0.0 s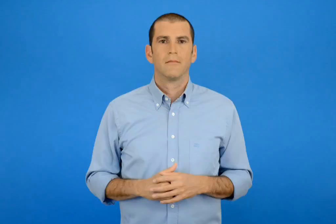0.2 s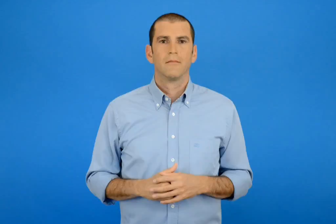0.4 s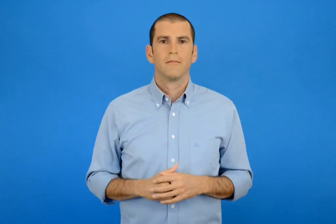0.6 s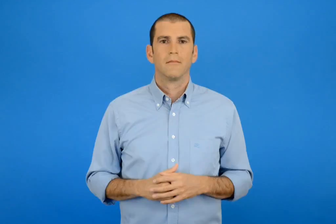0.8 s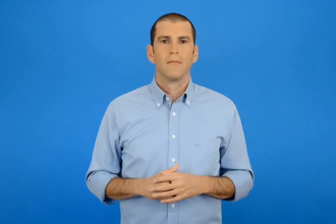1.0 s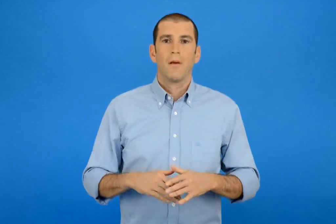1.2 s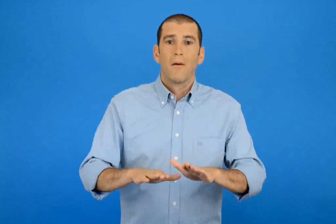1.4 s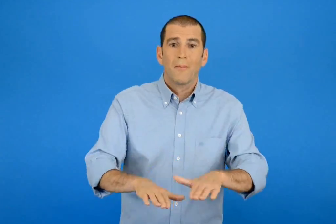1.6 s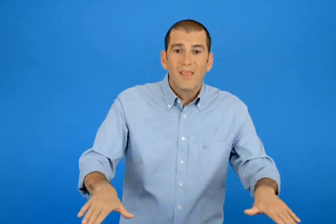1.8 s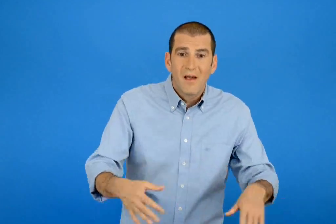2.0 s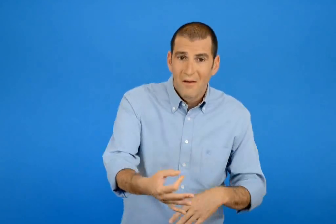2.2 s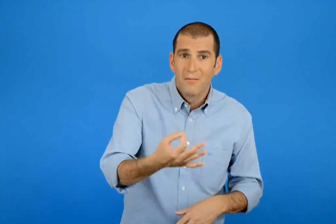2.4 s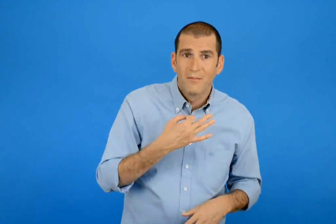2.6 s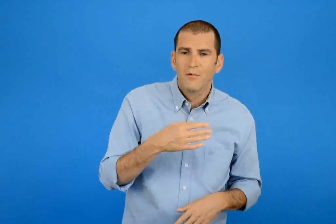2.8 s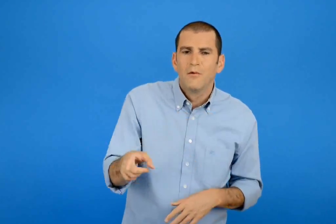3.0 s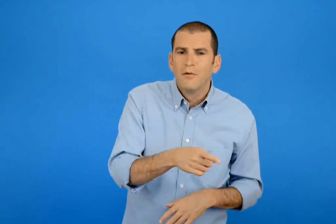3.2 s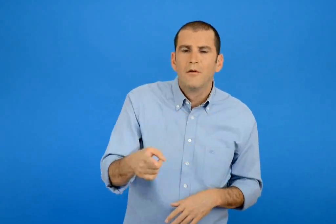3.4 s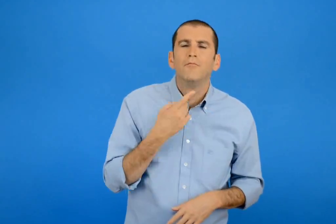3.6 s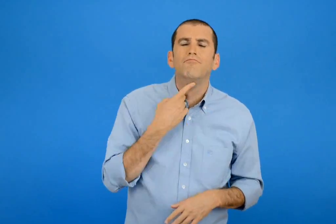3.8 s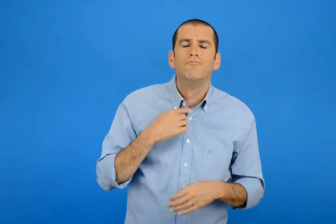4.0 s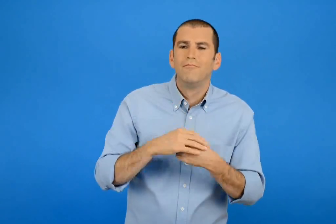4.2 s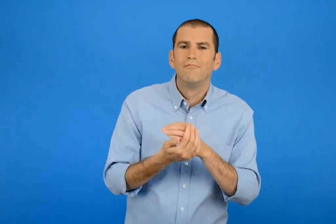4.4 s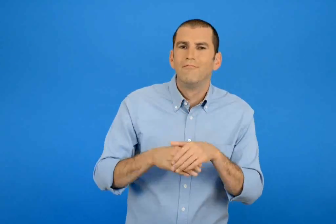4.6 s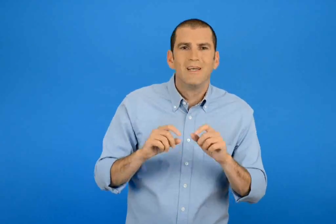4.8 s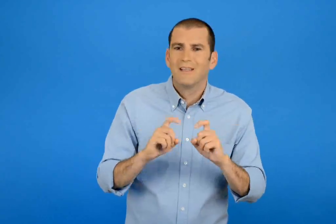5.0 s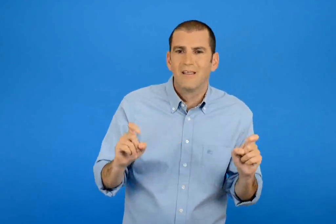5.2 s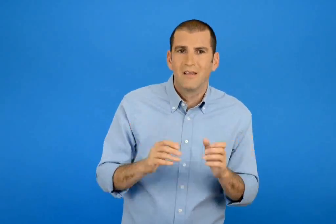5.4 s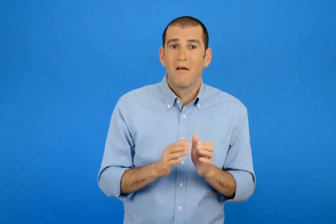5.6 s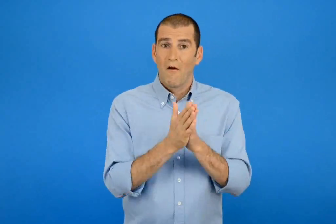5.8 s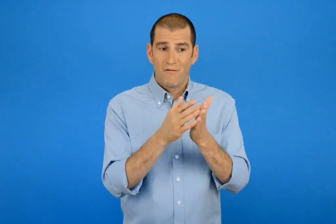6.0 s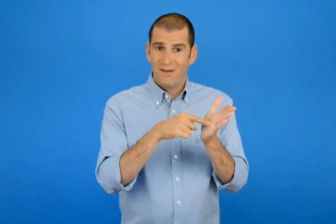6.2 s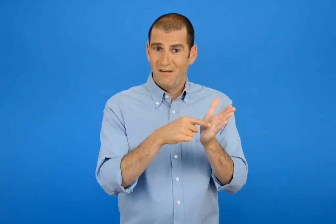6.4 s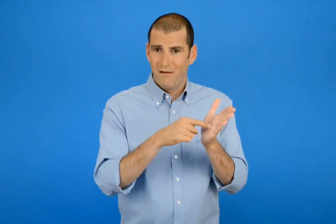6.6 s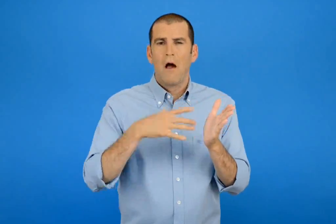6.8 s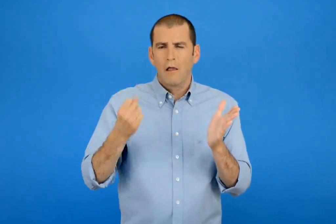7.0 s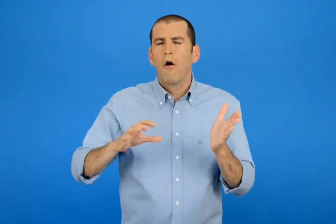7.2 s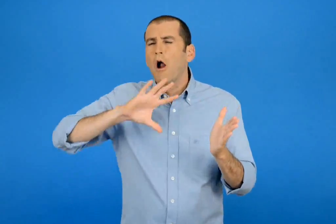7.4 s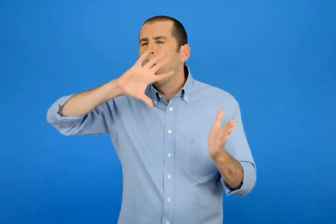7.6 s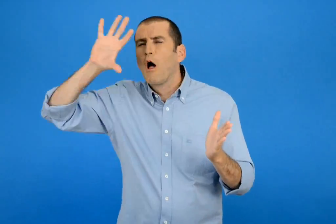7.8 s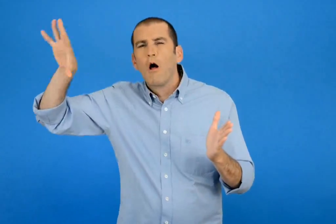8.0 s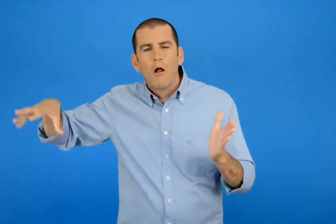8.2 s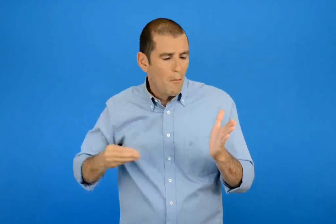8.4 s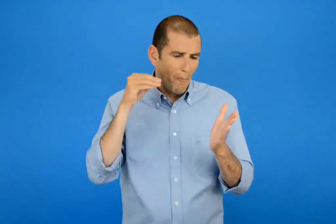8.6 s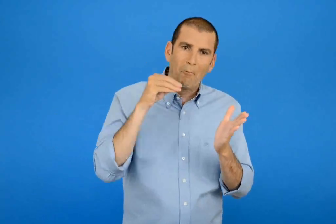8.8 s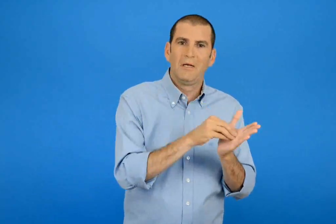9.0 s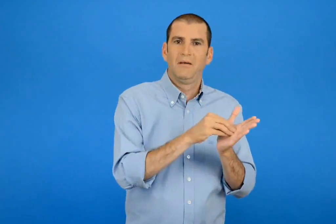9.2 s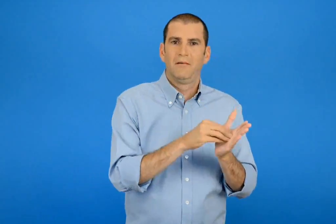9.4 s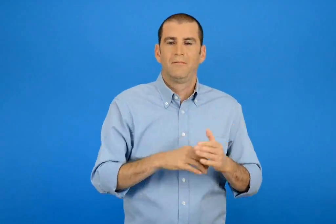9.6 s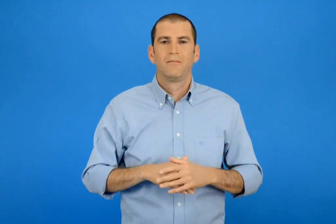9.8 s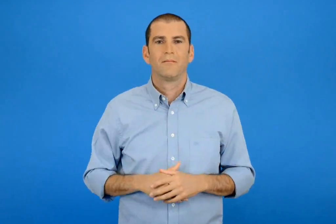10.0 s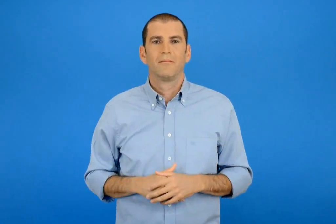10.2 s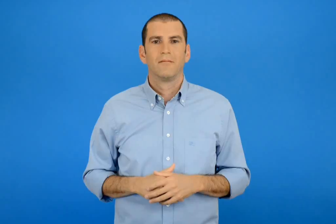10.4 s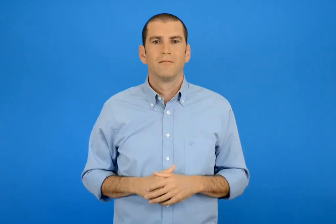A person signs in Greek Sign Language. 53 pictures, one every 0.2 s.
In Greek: πείτε μου παιδιά τι σας ενδιαφέρει ; στα βιβλία μπορούμε να βρούμε τα πάντα
